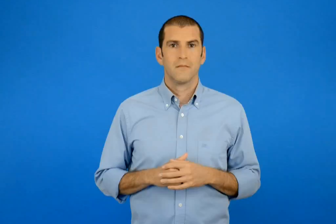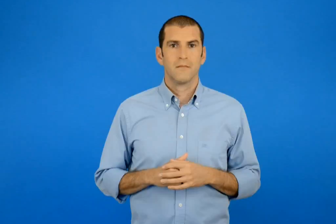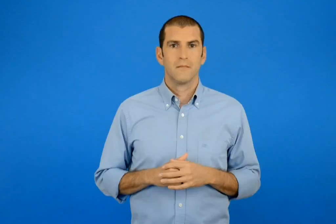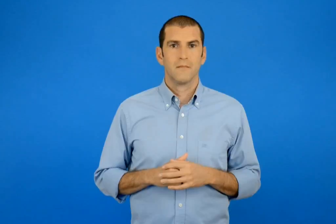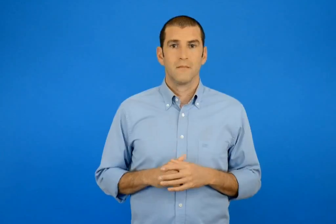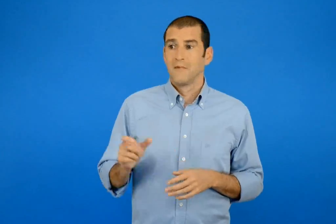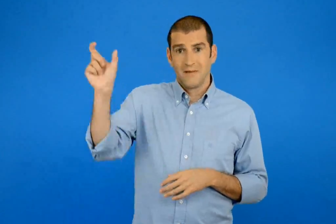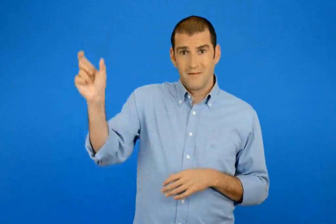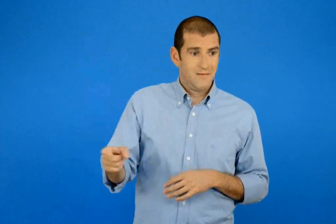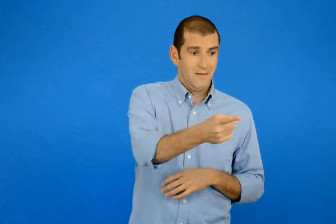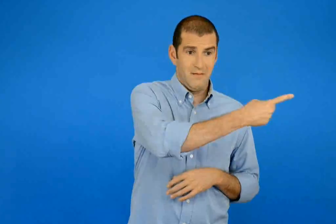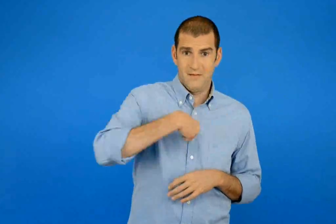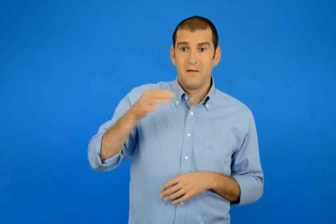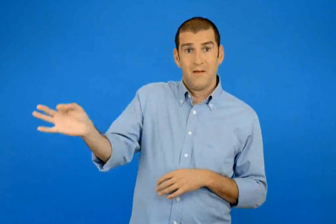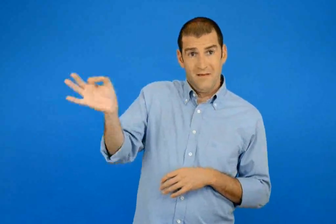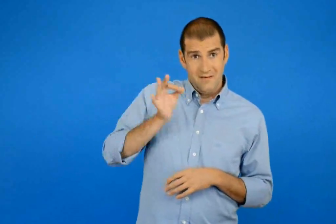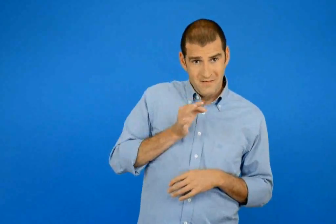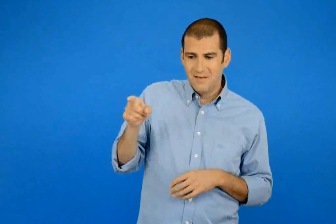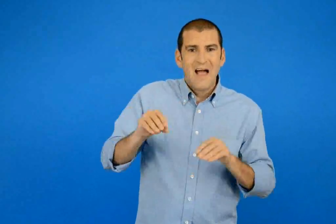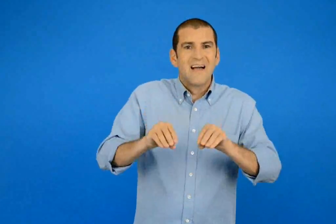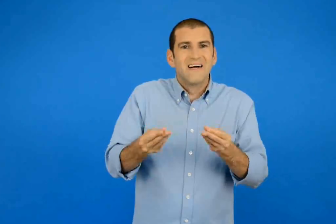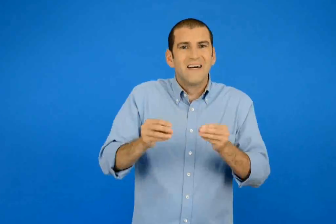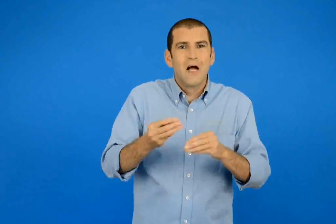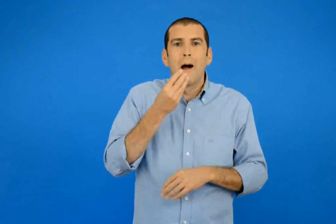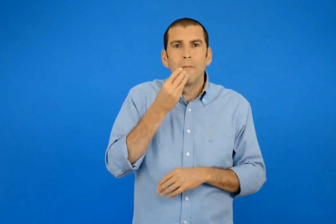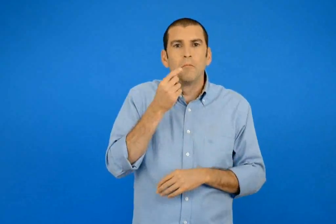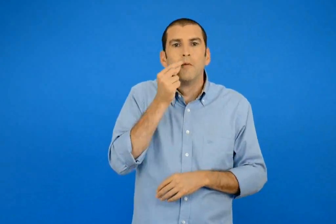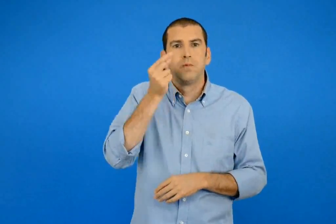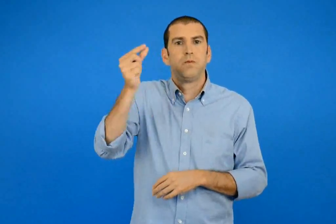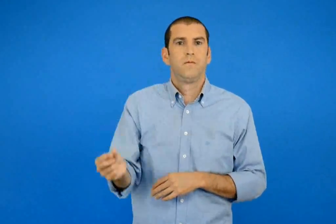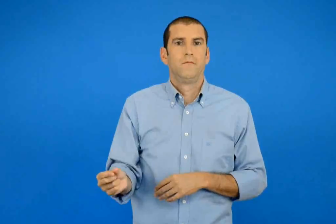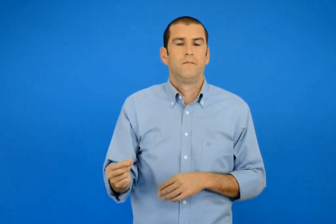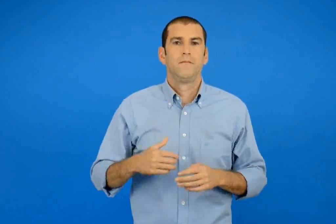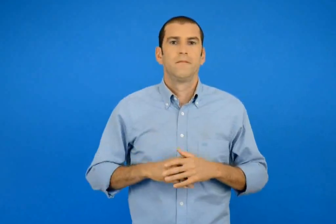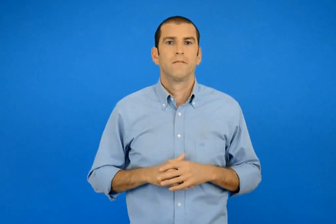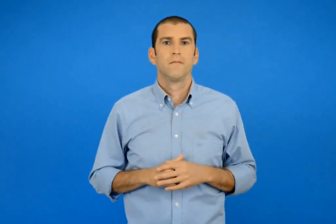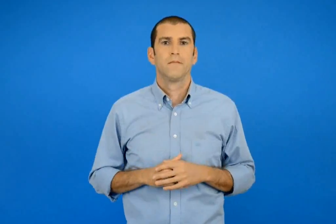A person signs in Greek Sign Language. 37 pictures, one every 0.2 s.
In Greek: μας είπε πως βγήκε καθώς έτρωγε κάστανα
